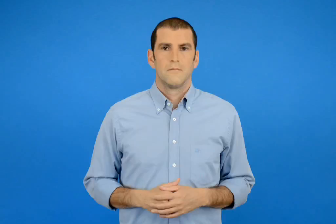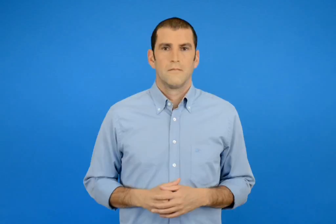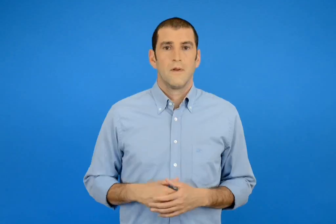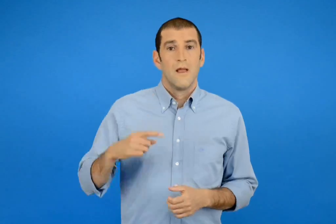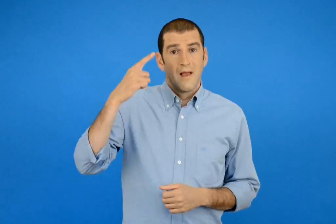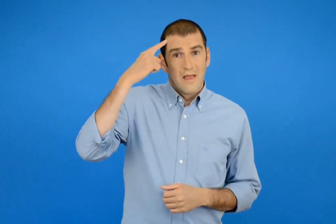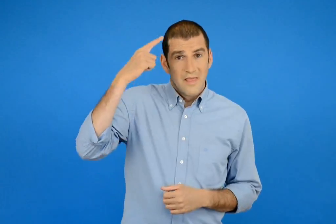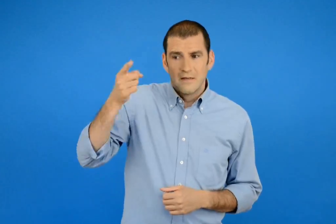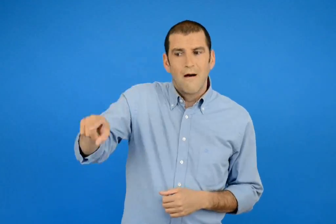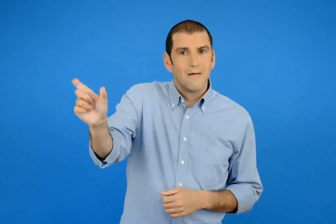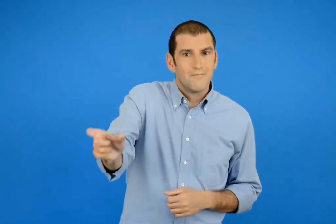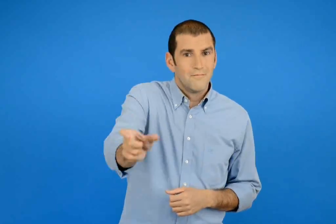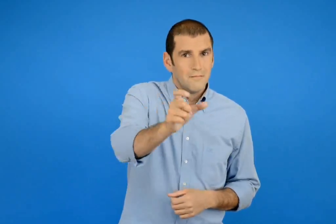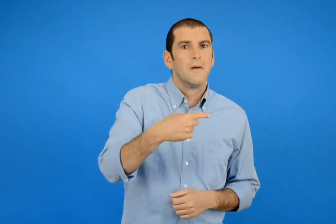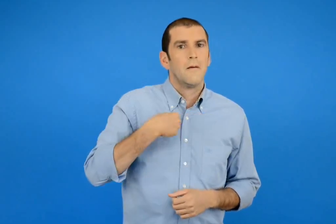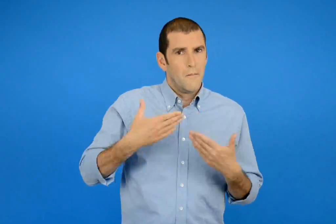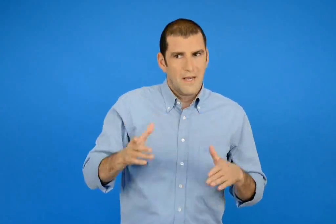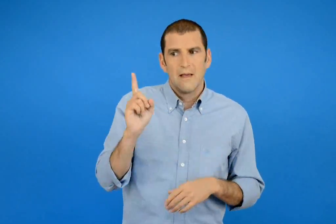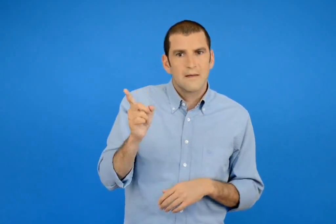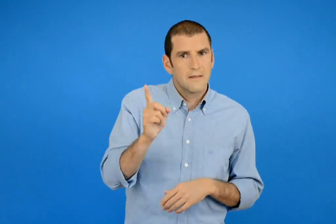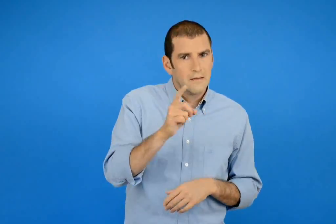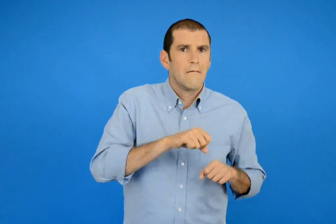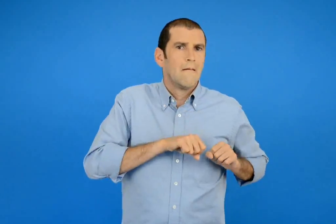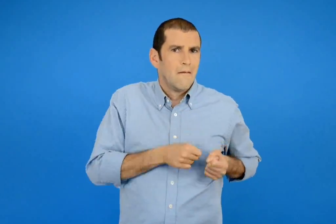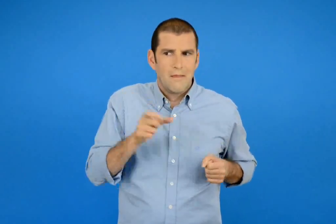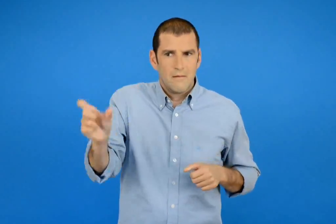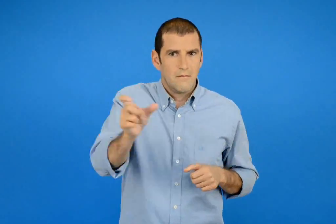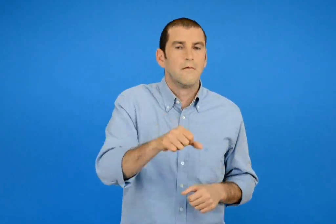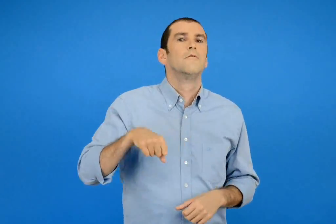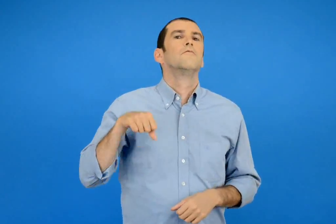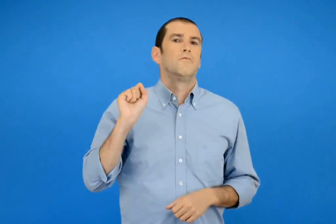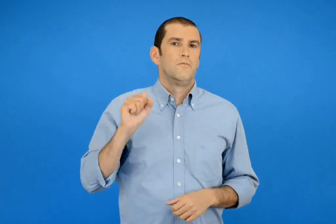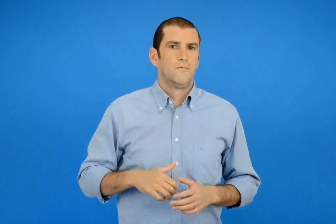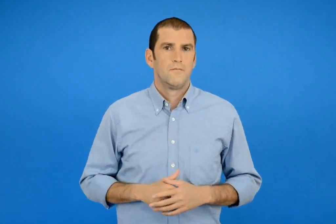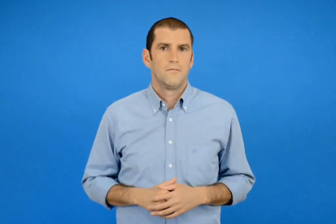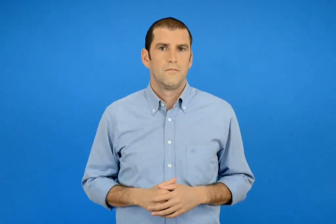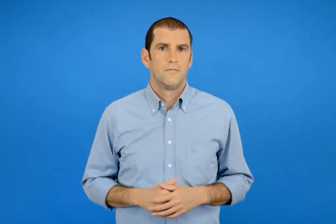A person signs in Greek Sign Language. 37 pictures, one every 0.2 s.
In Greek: έκανα κριτική στις ιδέες των άλλων χωρίς να τους πληγώσω
